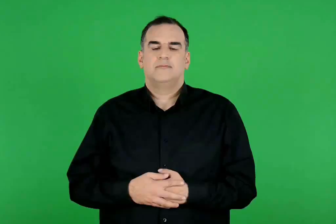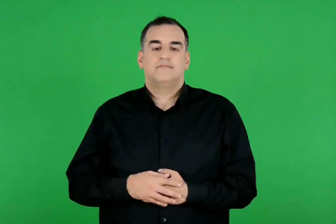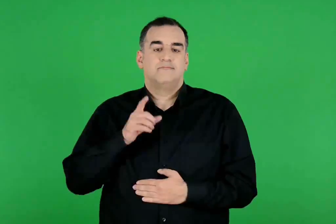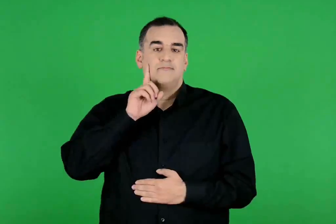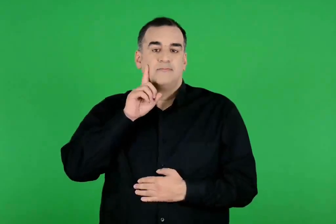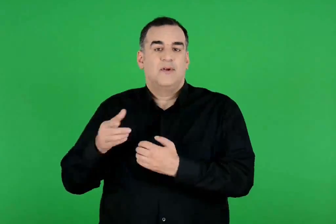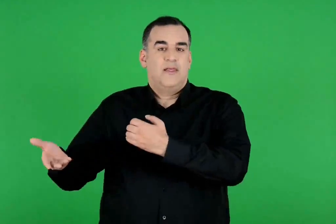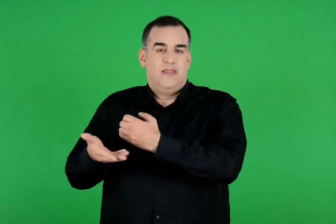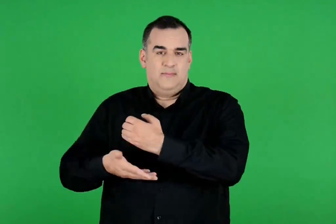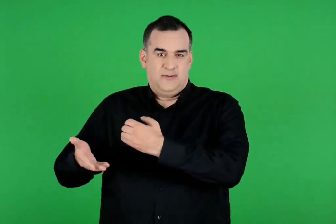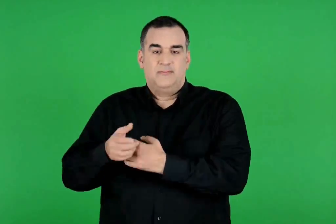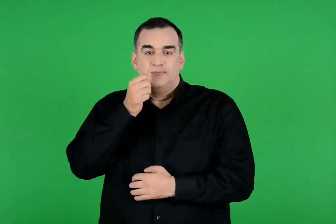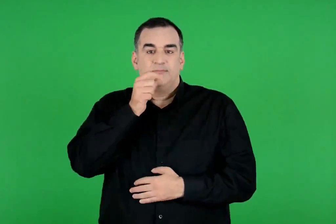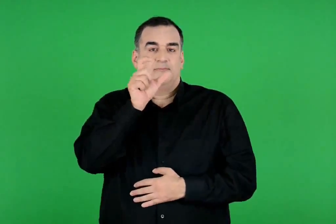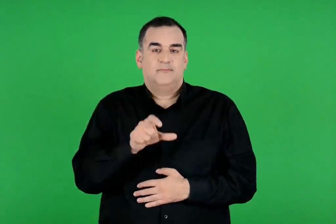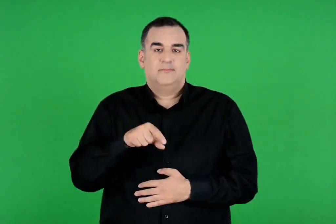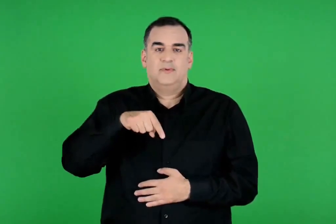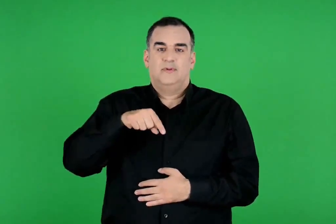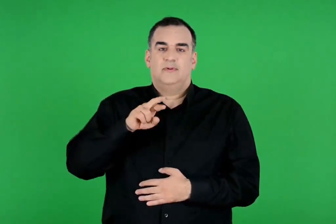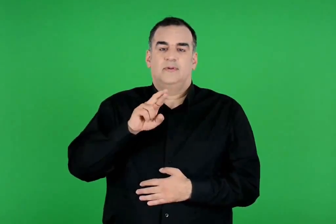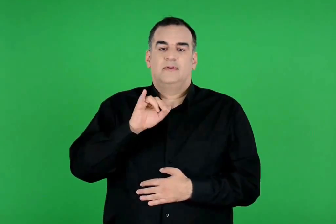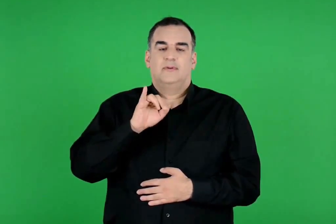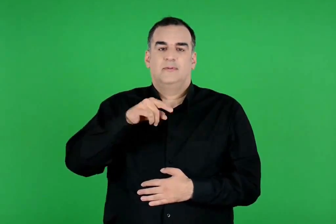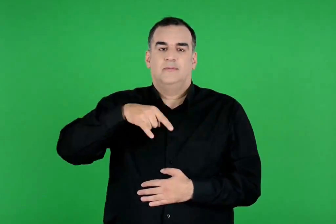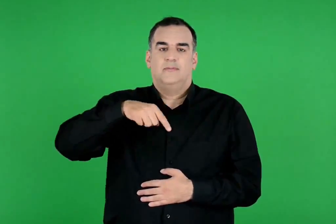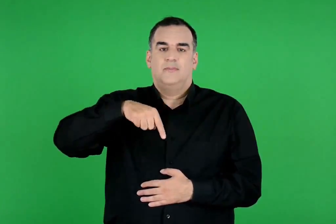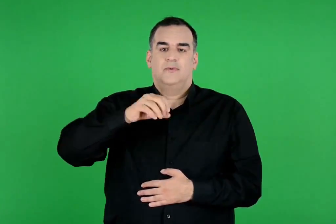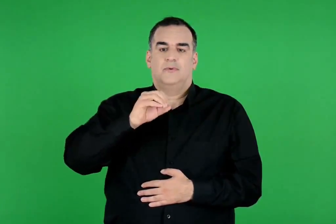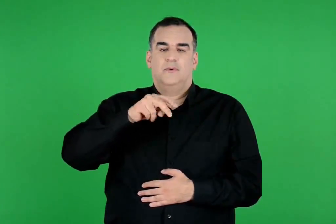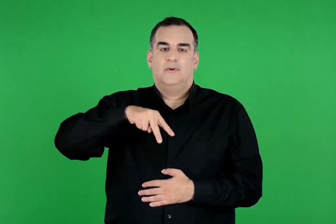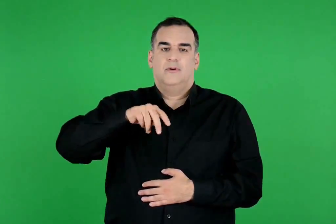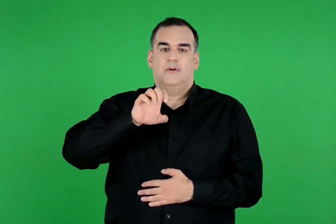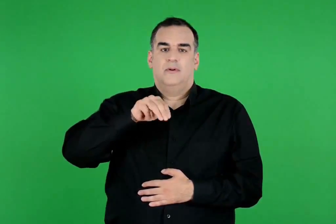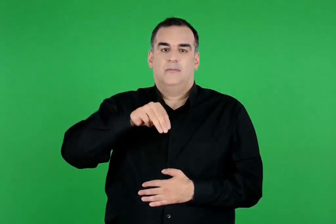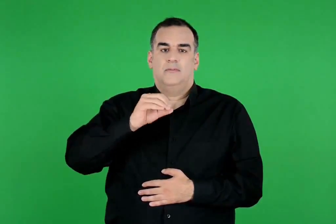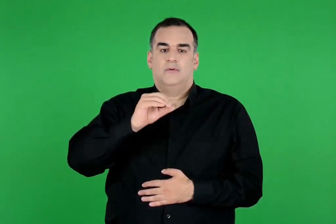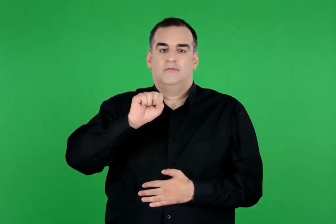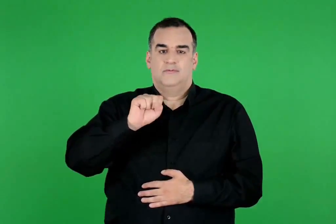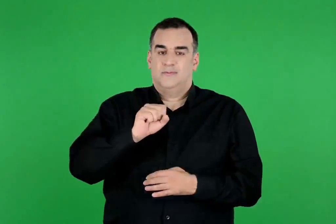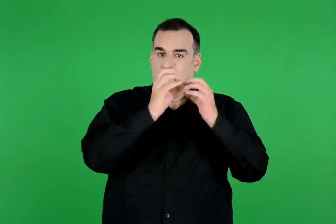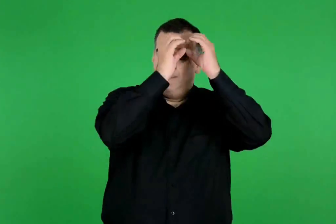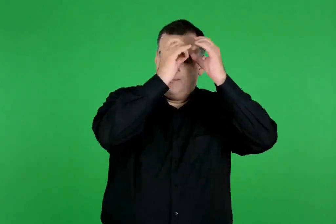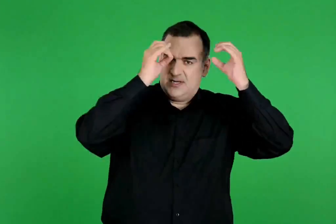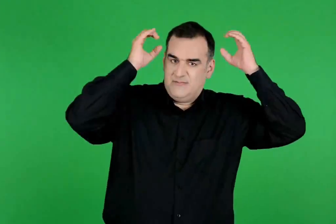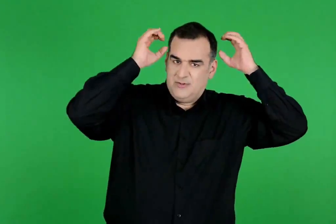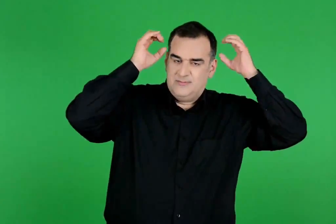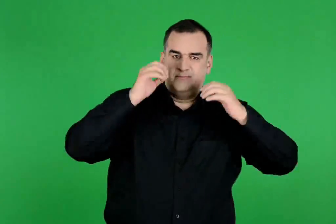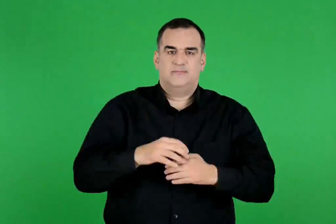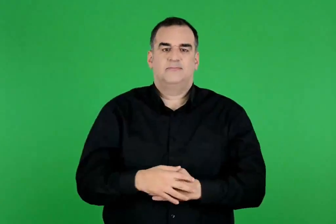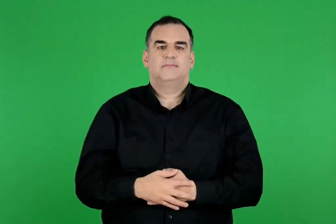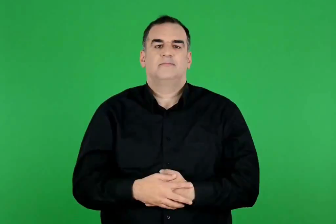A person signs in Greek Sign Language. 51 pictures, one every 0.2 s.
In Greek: η δήμητρα , ο τριπτόλεμος και η περσεφόνη
